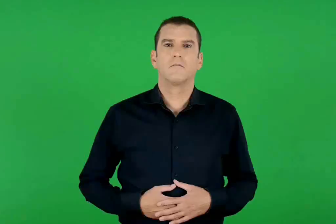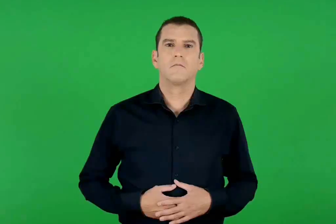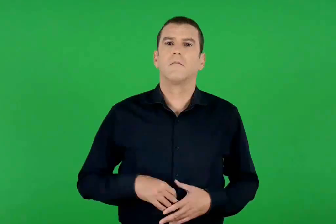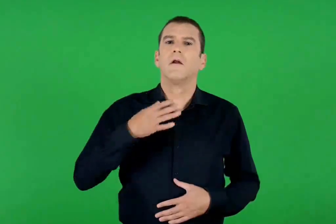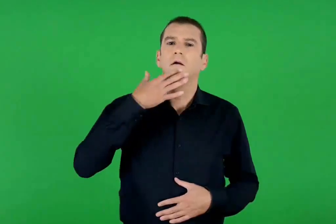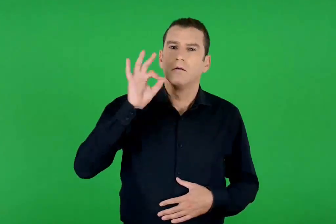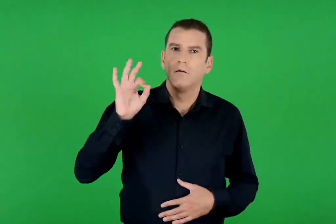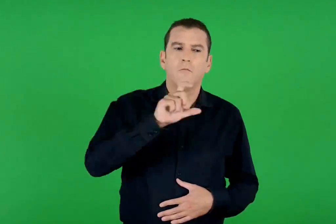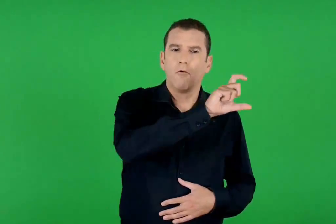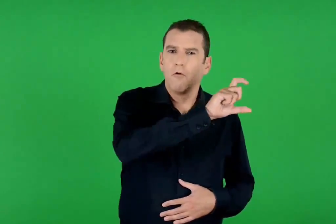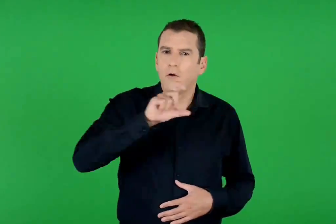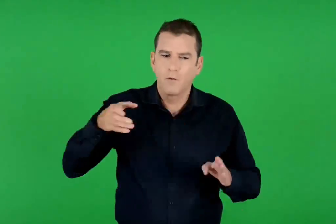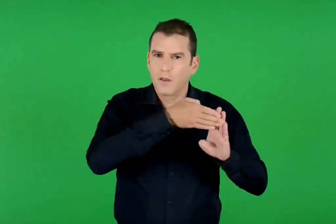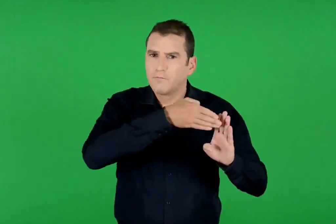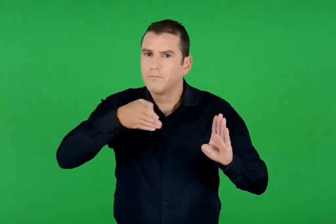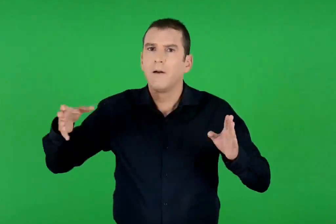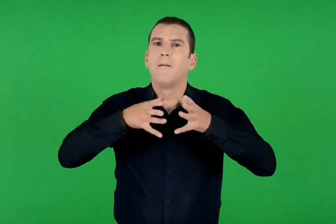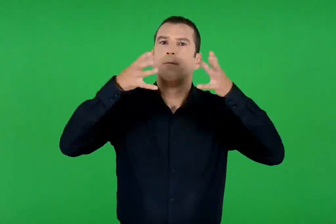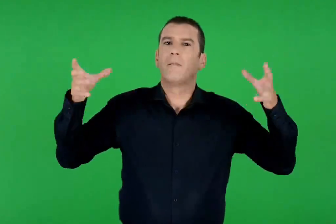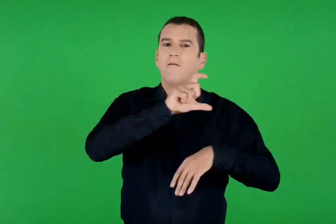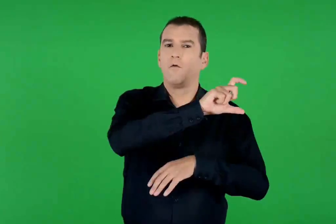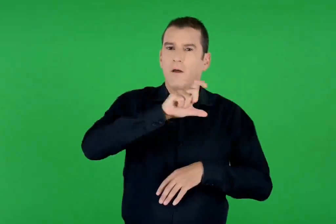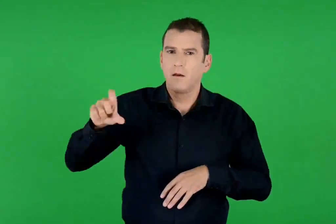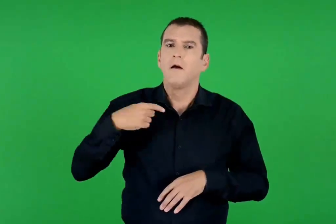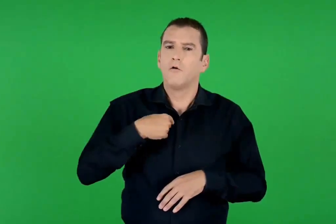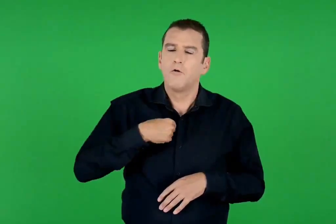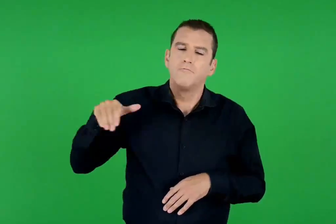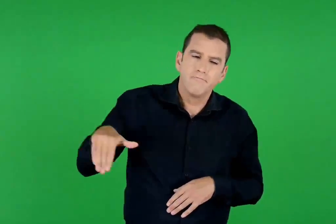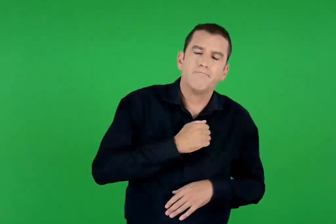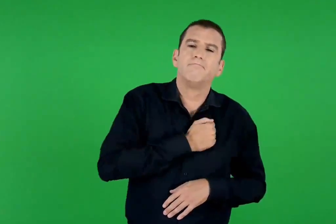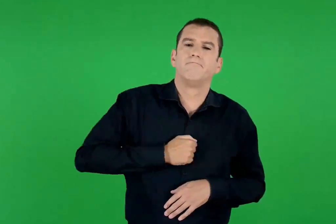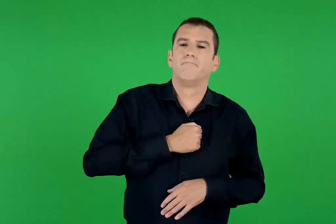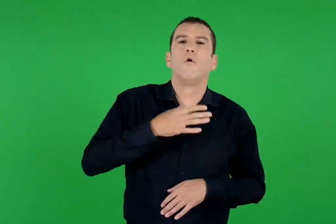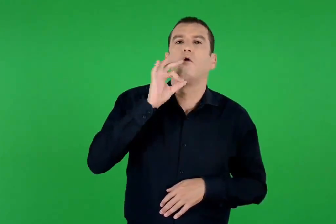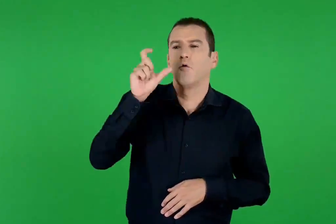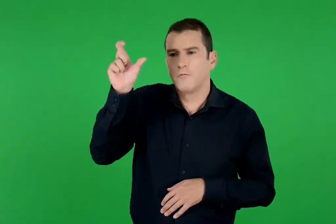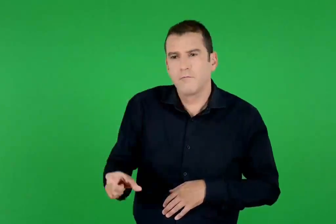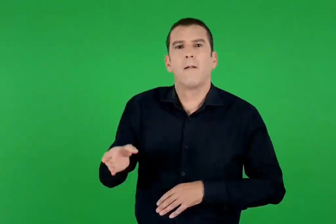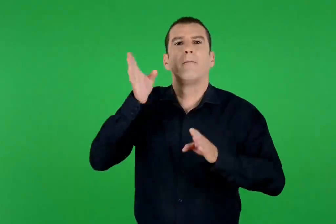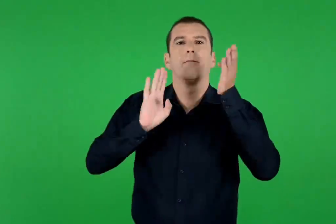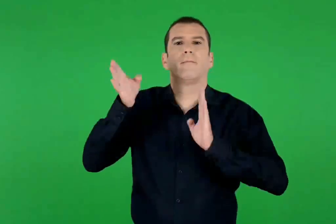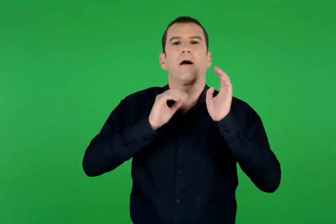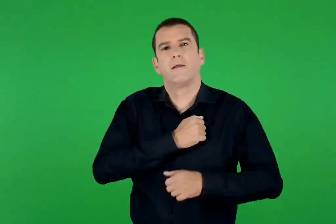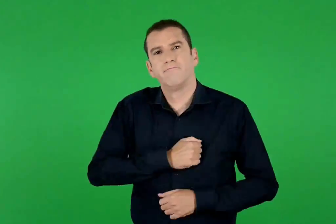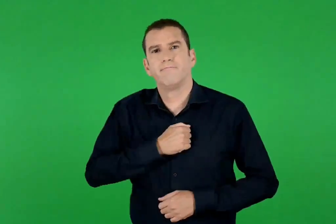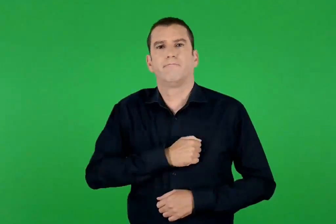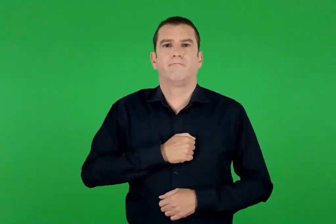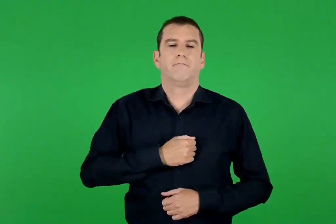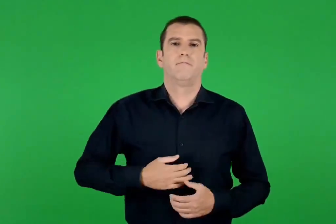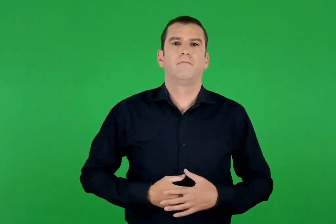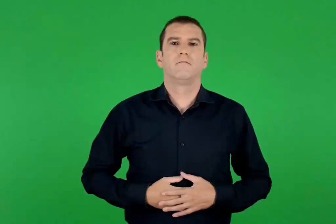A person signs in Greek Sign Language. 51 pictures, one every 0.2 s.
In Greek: γιατί όλη τη μεγάλη εβδομάδα την είχα περάσει με το πένθος , με τη λύπη των παθών
